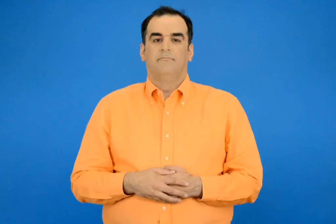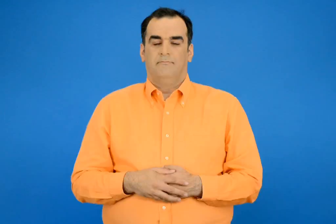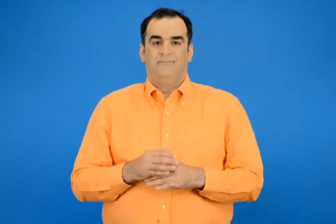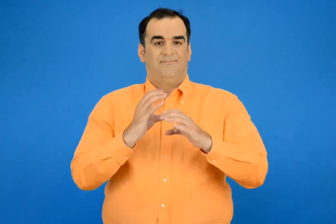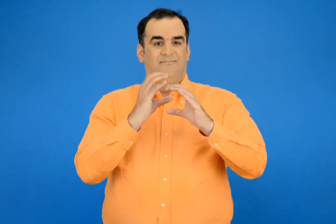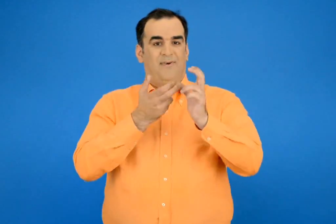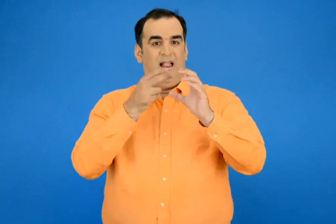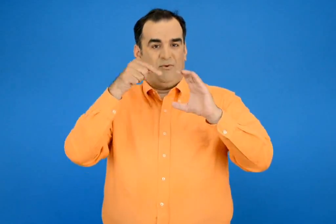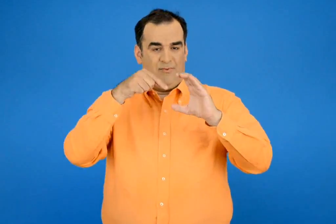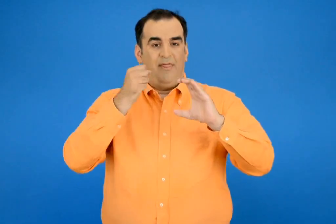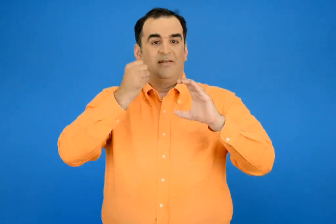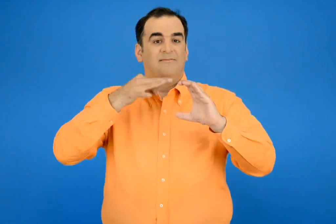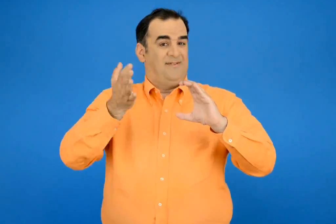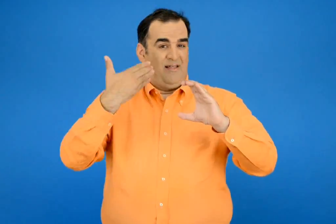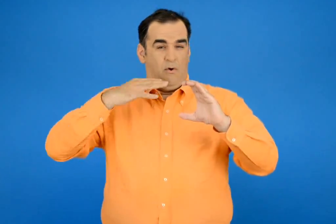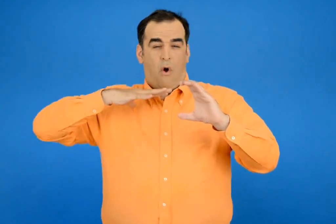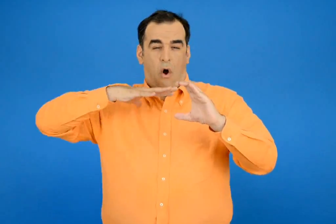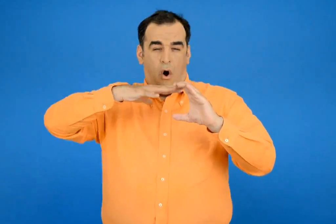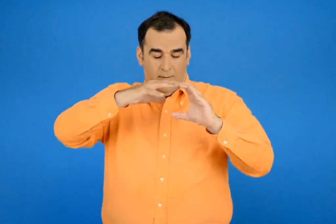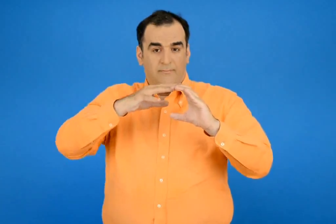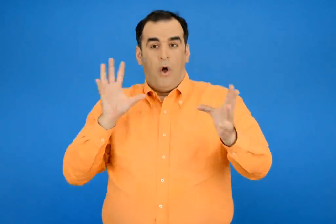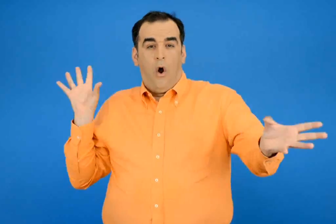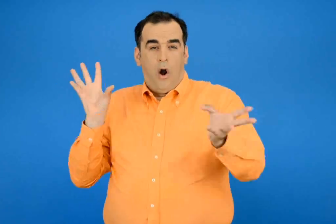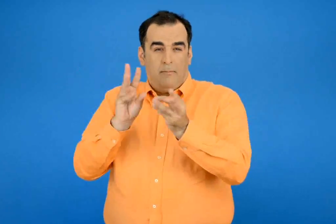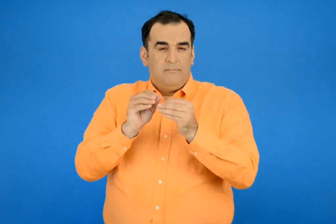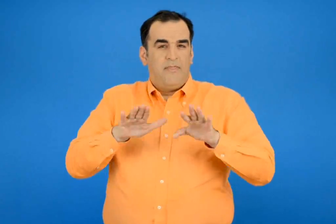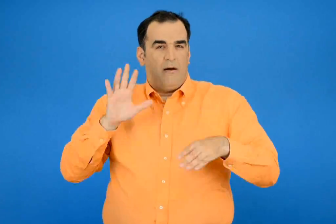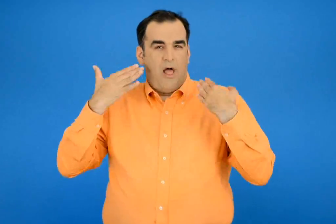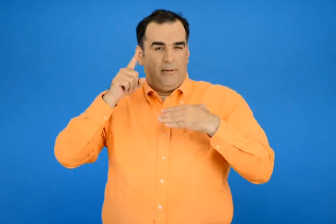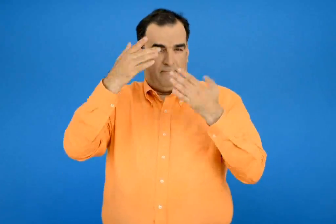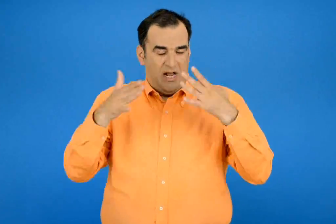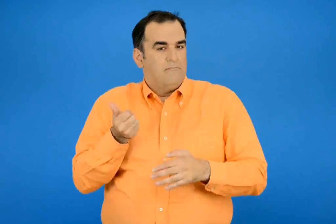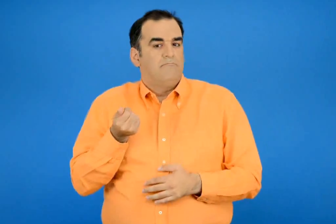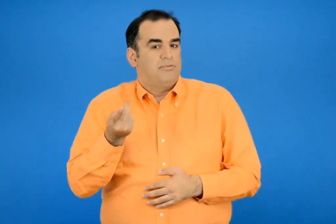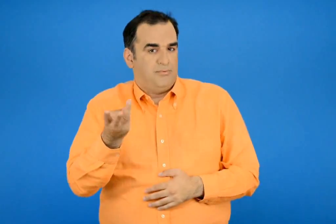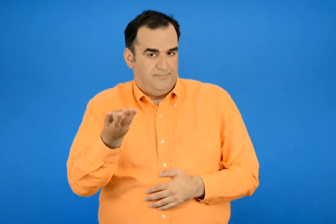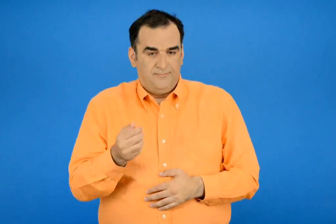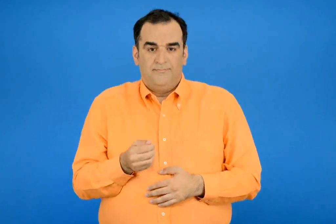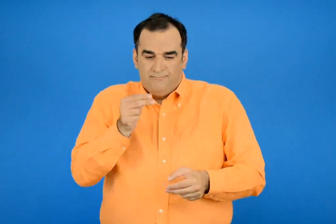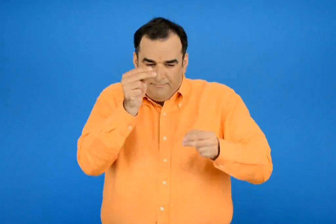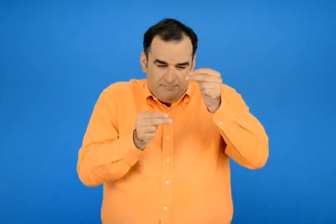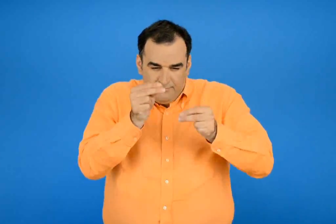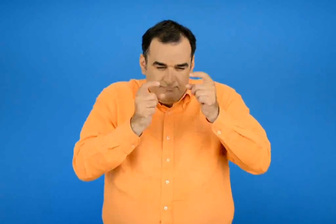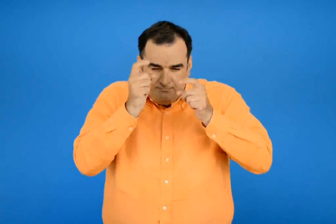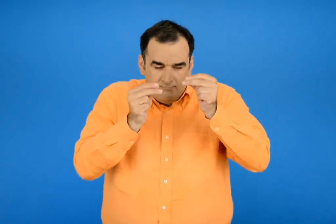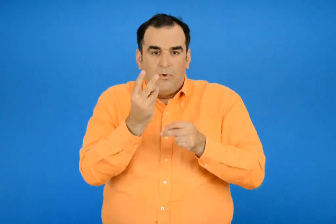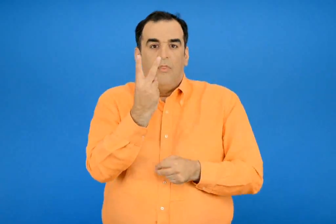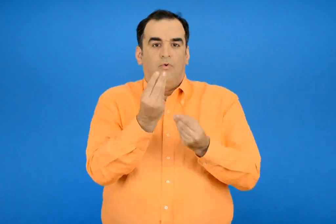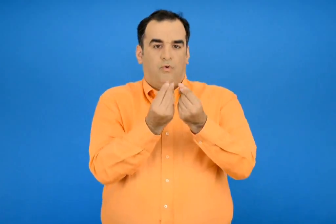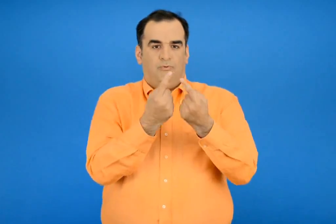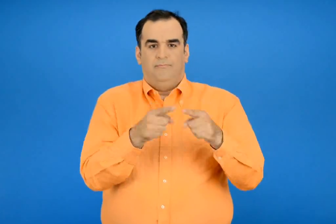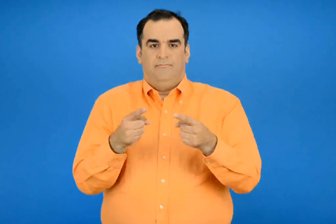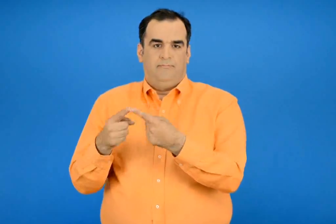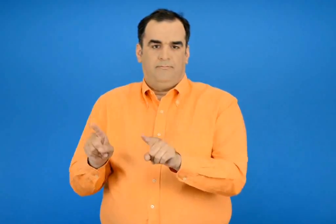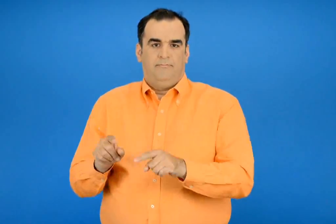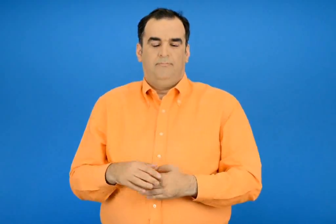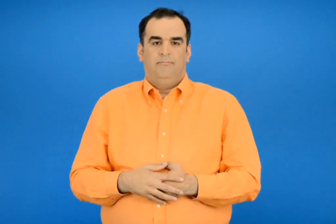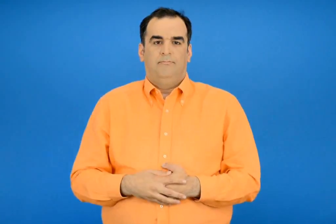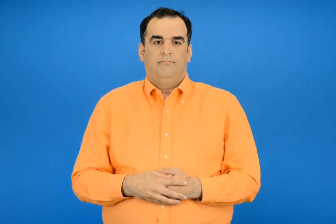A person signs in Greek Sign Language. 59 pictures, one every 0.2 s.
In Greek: ποσά παιδιά συνολικά πήγαν εκδρομή αν δεν έμεινε καμία θέση άδεια ; υπολογίζω με δύο διαφορετικούς τρόπους
